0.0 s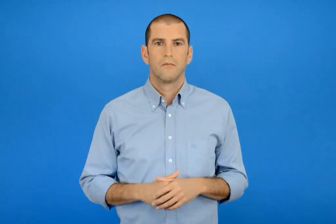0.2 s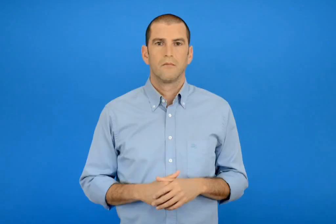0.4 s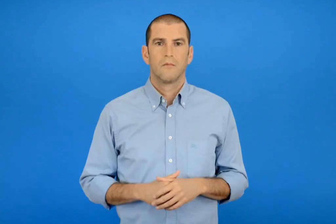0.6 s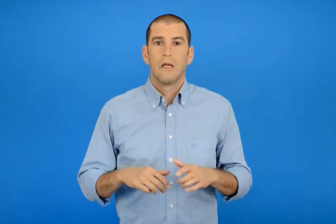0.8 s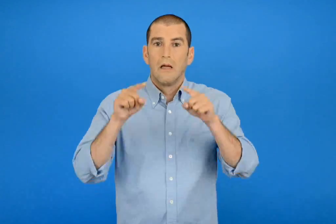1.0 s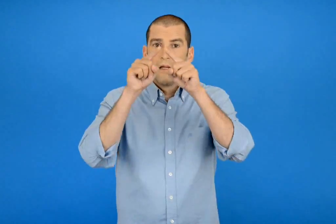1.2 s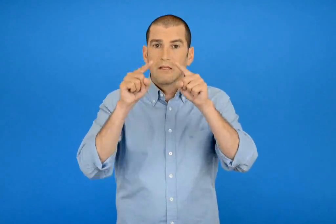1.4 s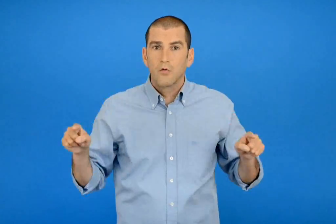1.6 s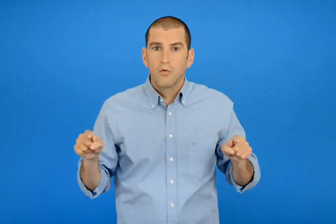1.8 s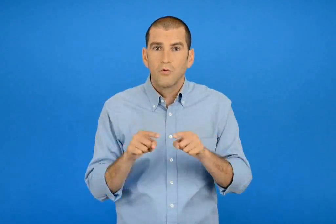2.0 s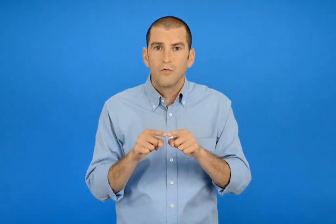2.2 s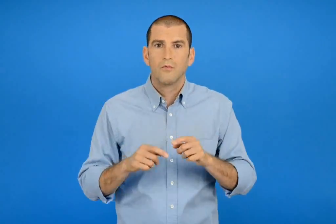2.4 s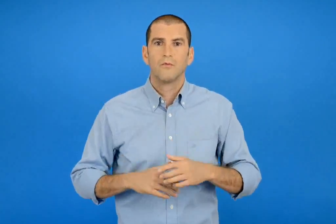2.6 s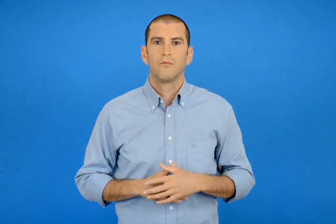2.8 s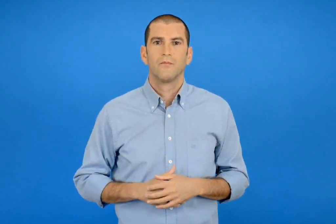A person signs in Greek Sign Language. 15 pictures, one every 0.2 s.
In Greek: τρίγωνου
